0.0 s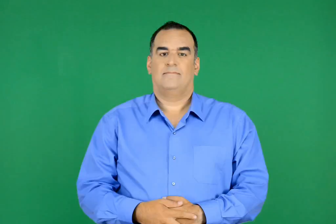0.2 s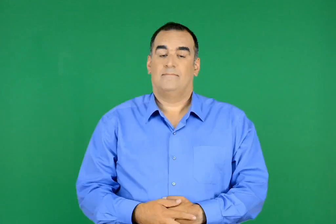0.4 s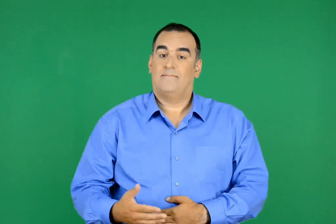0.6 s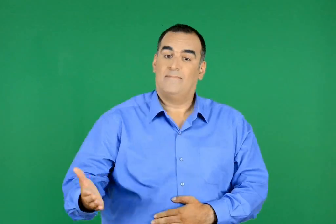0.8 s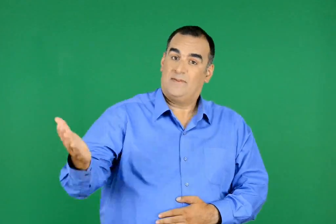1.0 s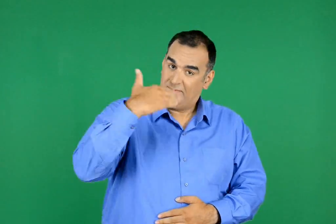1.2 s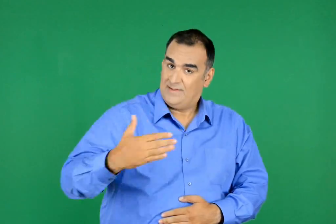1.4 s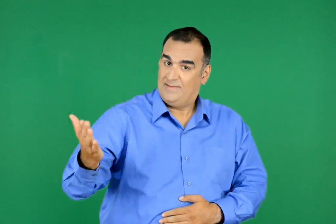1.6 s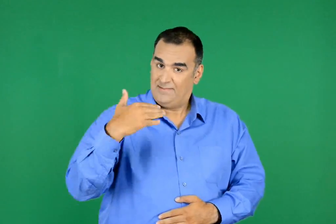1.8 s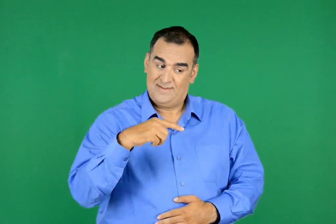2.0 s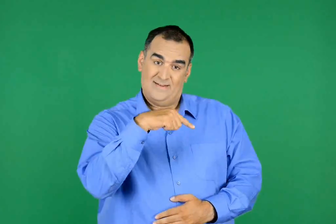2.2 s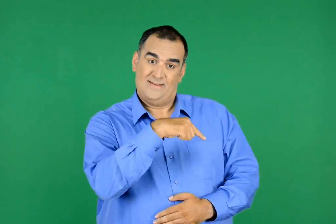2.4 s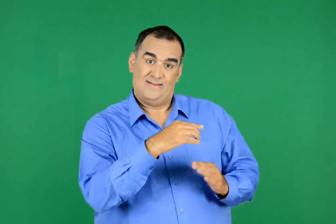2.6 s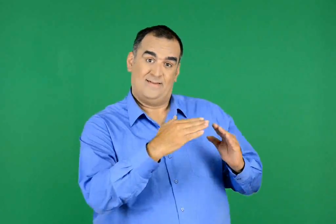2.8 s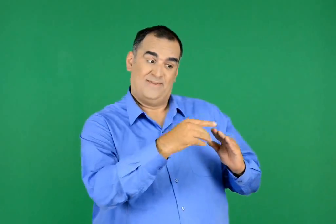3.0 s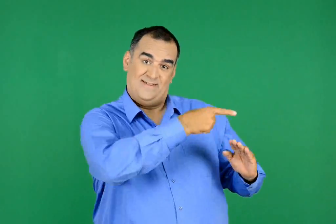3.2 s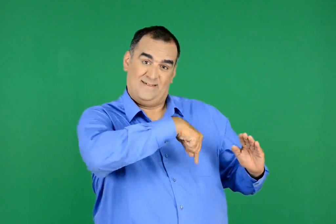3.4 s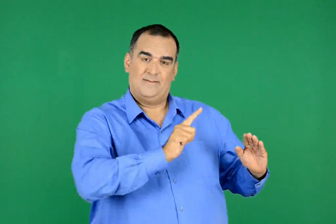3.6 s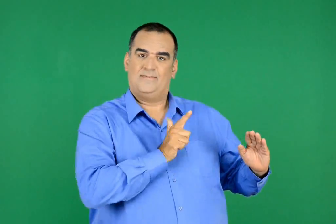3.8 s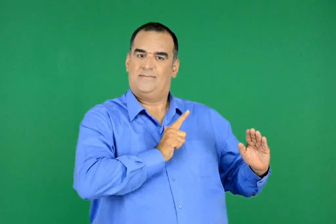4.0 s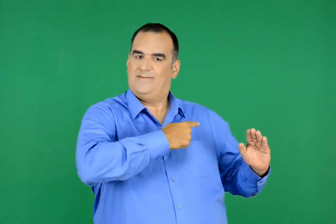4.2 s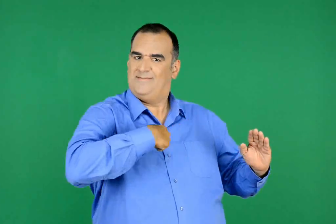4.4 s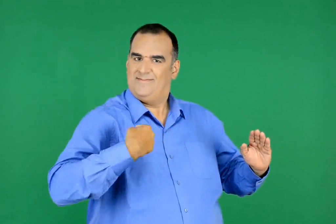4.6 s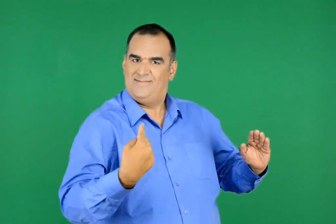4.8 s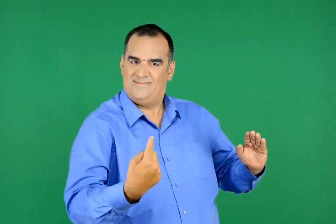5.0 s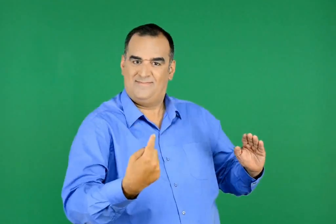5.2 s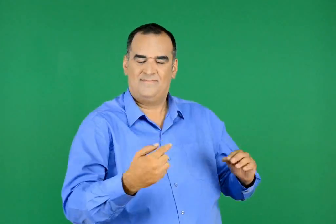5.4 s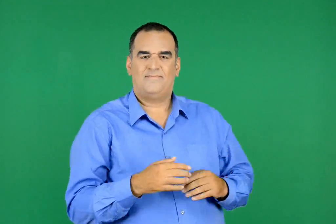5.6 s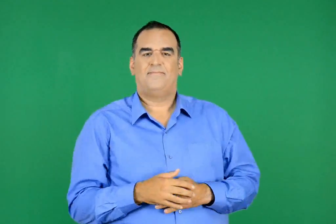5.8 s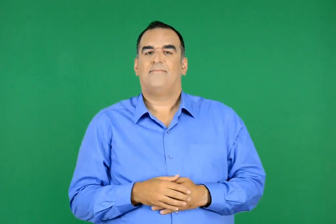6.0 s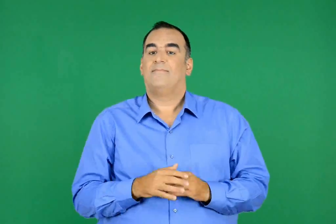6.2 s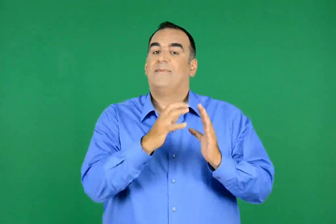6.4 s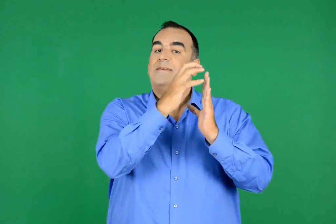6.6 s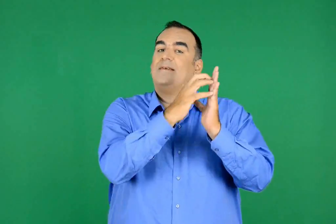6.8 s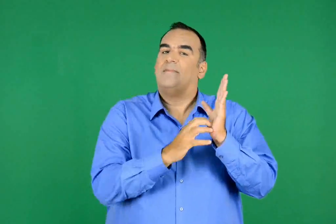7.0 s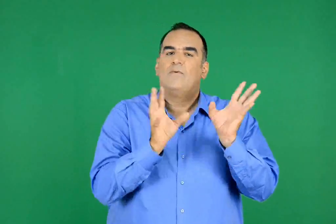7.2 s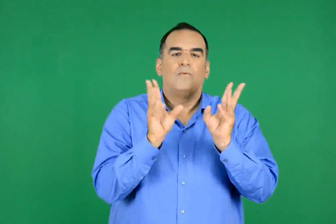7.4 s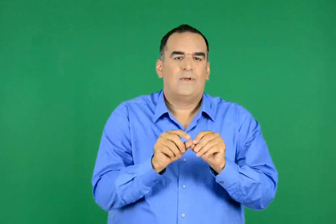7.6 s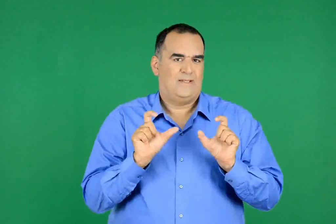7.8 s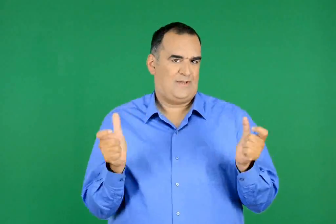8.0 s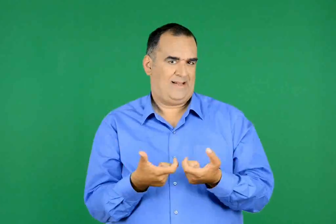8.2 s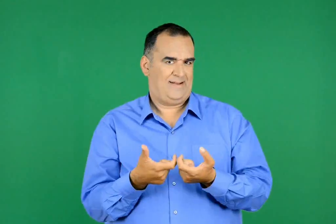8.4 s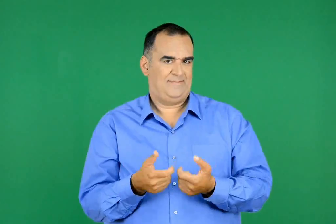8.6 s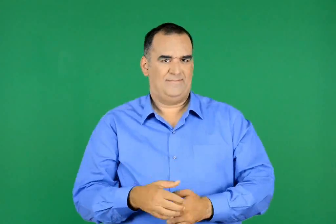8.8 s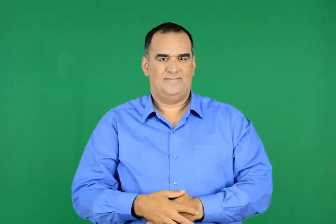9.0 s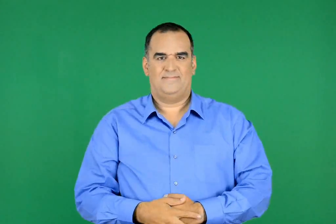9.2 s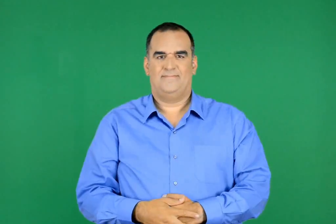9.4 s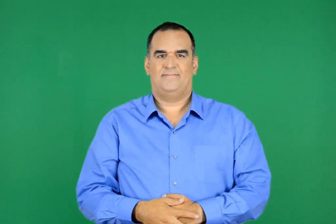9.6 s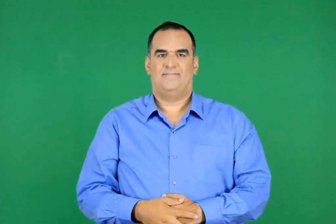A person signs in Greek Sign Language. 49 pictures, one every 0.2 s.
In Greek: και πάμε. εμάς προσμένει το σπιτάκι κείμενα για την οικογένεια
